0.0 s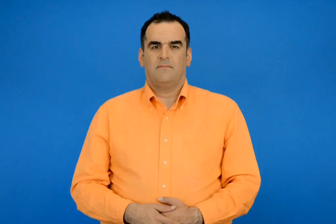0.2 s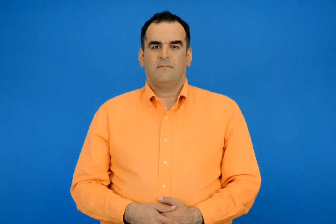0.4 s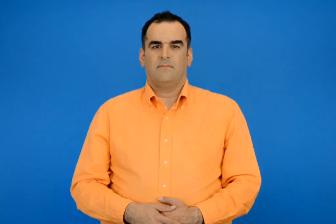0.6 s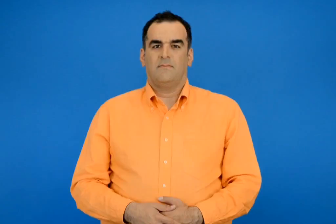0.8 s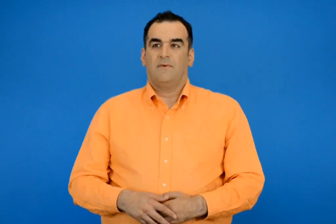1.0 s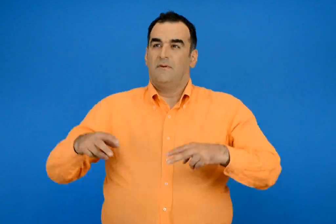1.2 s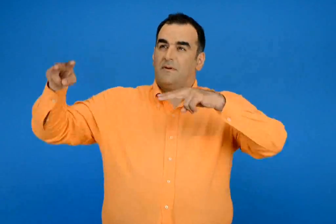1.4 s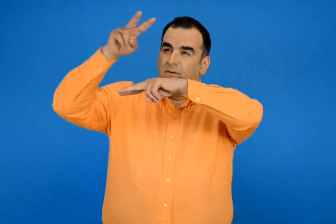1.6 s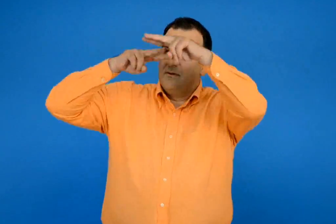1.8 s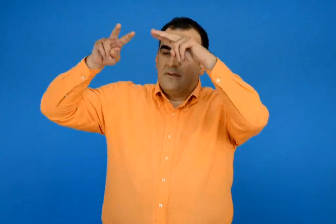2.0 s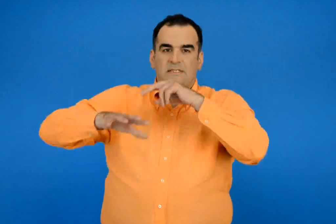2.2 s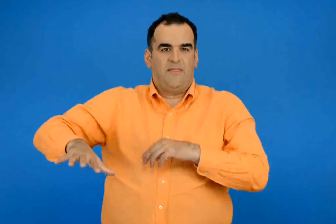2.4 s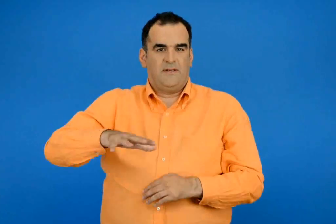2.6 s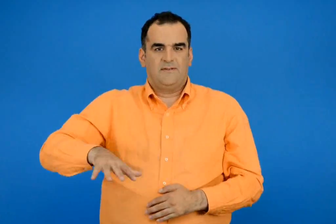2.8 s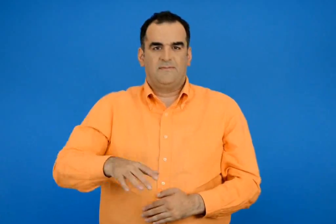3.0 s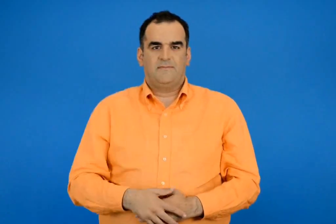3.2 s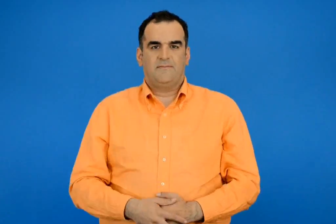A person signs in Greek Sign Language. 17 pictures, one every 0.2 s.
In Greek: καιρικές συνθήκες
